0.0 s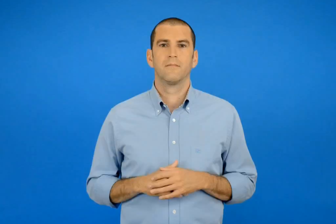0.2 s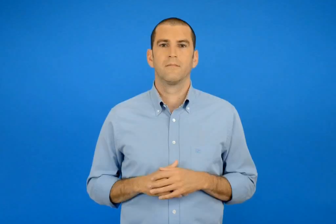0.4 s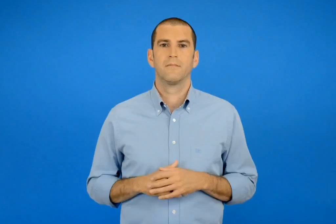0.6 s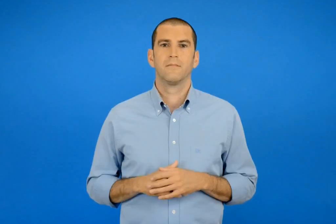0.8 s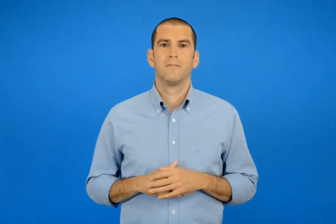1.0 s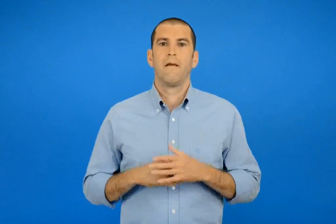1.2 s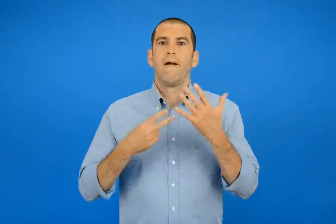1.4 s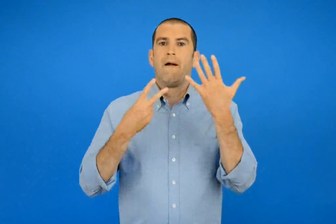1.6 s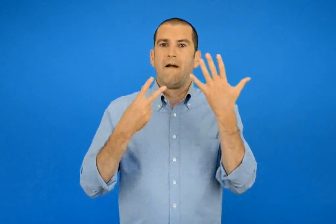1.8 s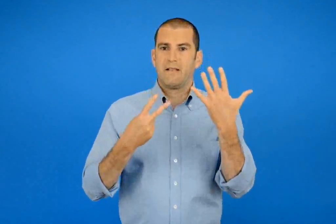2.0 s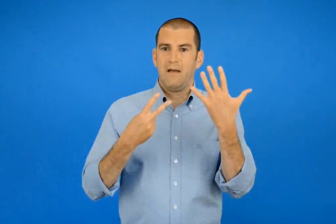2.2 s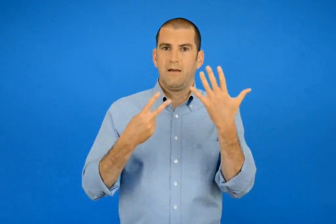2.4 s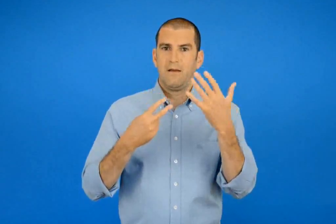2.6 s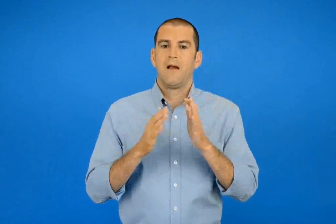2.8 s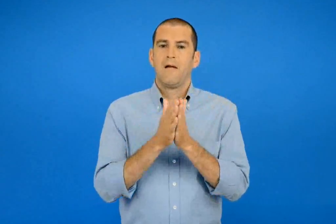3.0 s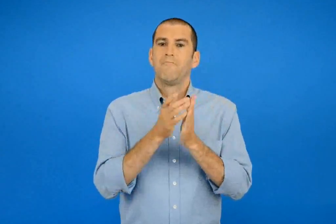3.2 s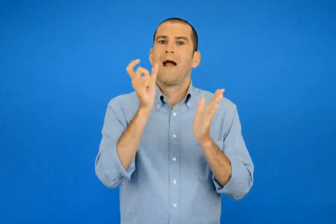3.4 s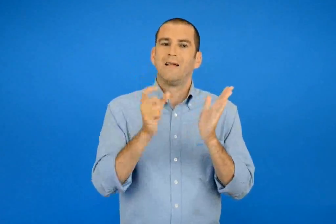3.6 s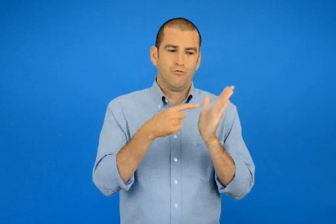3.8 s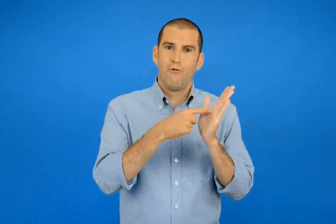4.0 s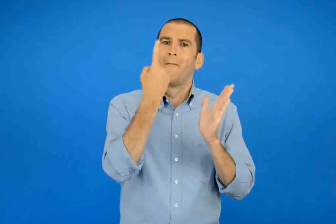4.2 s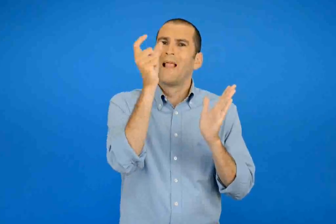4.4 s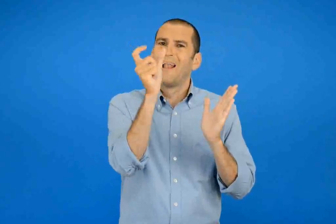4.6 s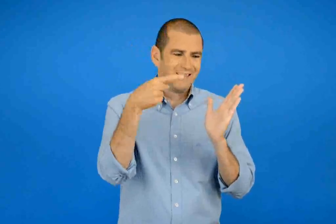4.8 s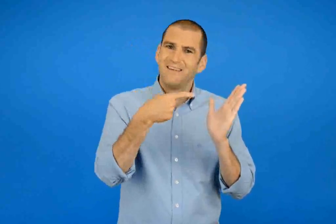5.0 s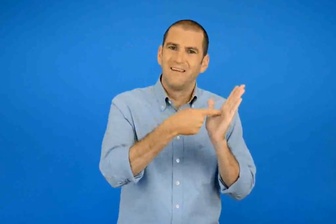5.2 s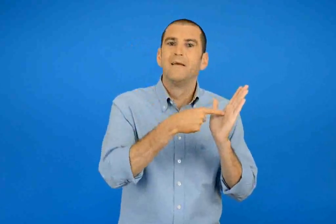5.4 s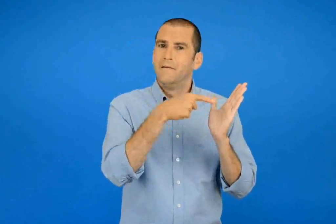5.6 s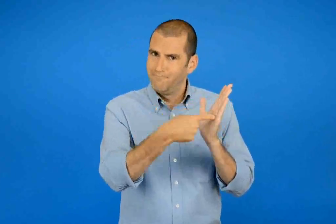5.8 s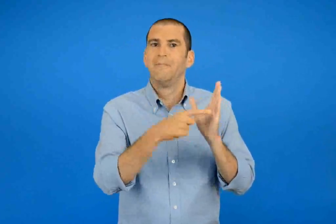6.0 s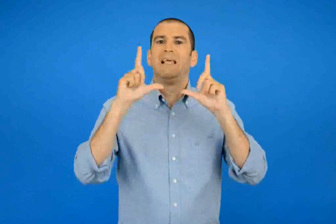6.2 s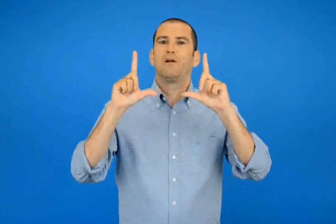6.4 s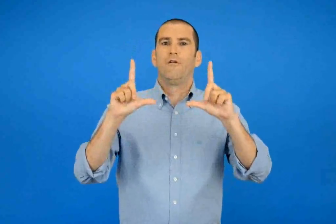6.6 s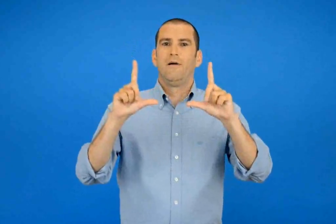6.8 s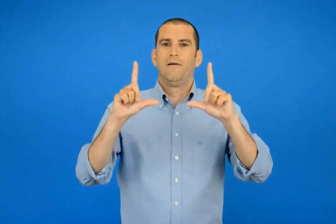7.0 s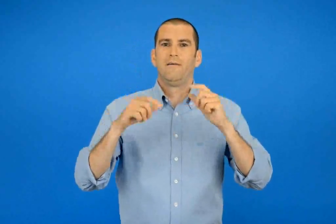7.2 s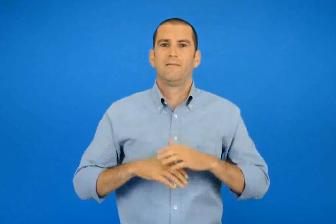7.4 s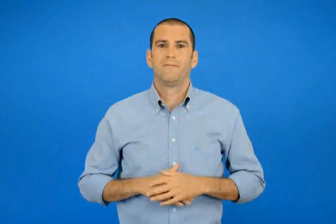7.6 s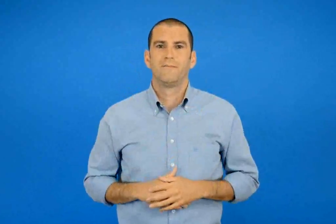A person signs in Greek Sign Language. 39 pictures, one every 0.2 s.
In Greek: 7 η εικόνα μιας λέξης του λεξικού
